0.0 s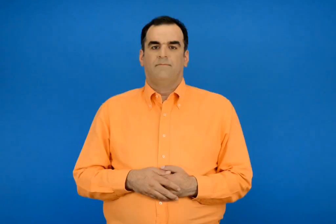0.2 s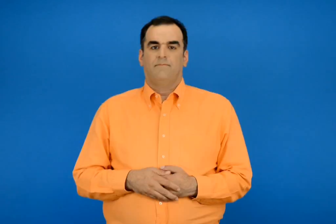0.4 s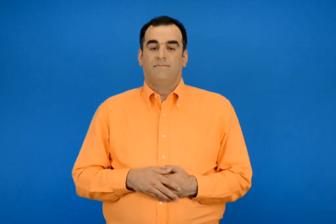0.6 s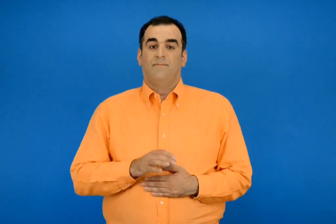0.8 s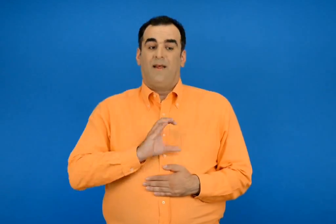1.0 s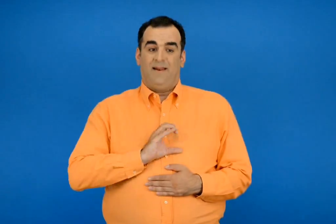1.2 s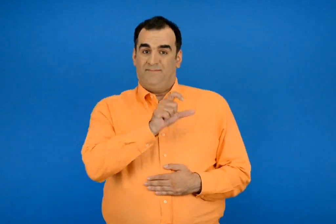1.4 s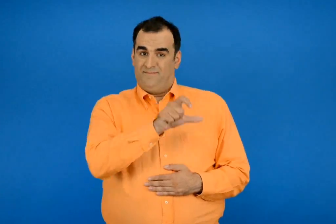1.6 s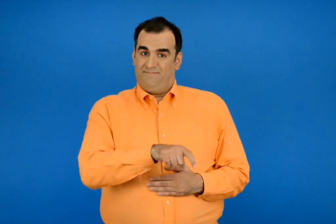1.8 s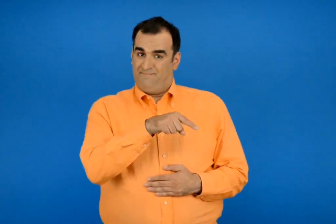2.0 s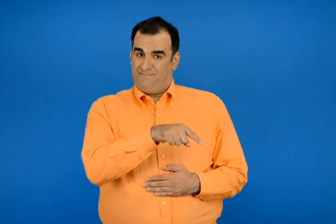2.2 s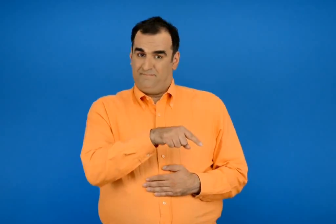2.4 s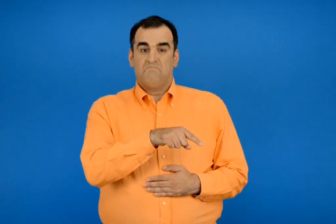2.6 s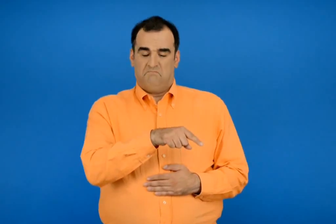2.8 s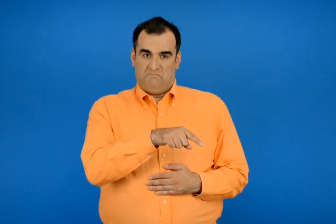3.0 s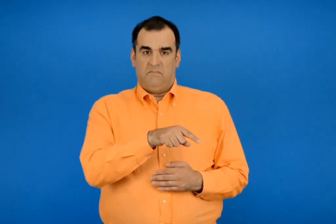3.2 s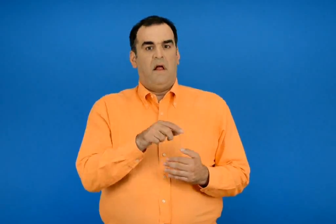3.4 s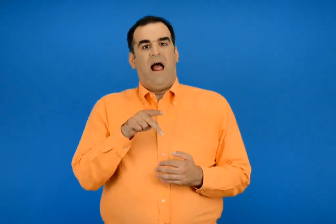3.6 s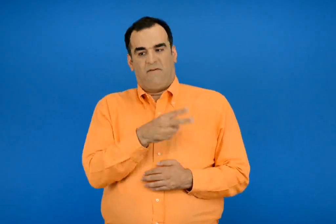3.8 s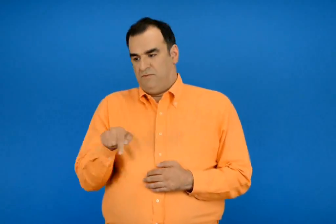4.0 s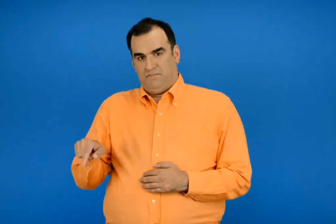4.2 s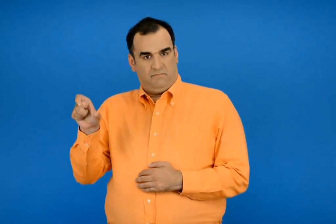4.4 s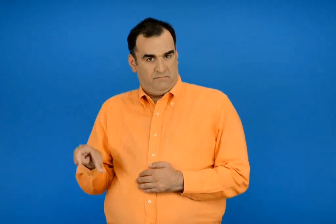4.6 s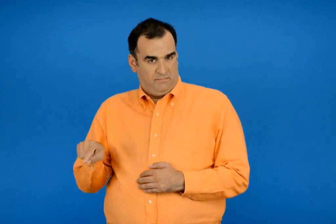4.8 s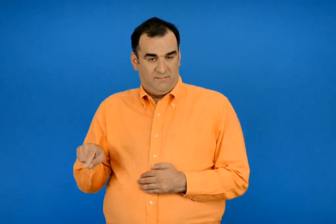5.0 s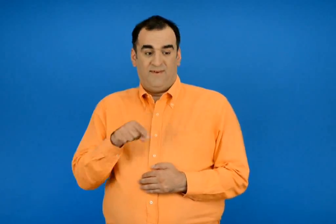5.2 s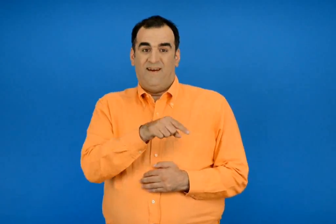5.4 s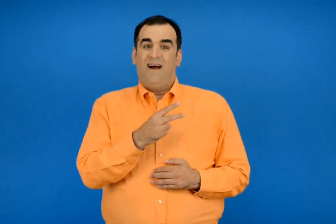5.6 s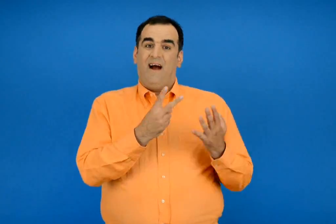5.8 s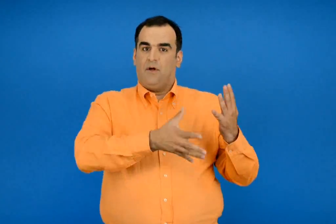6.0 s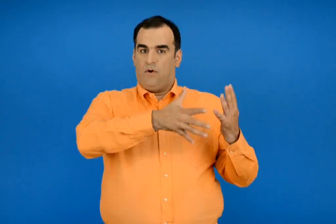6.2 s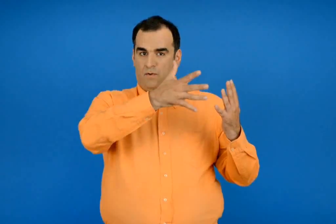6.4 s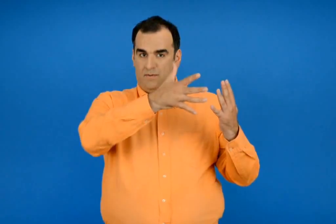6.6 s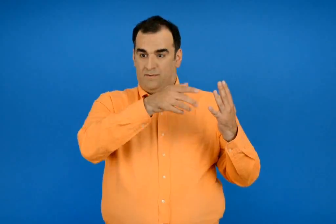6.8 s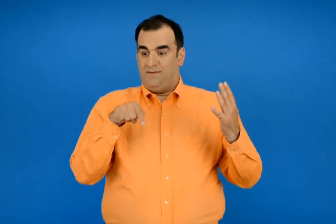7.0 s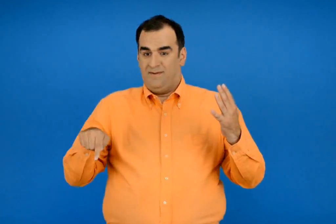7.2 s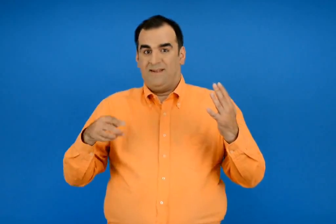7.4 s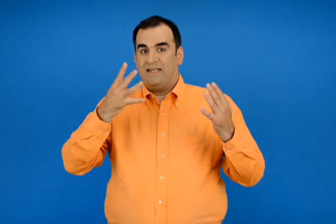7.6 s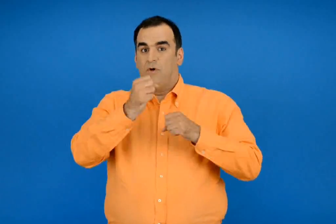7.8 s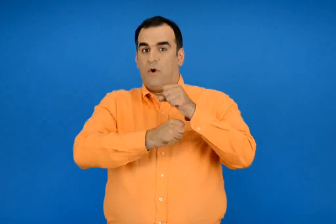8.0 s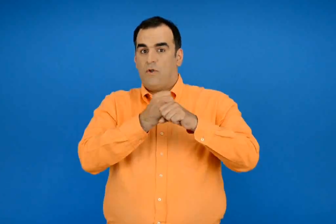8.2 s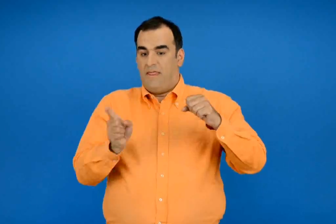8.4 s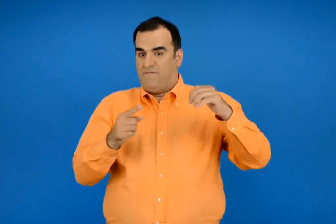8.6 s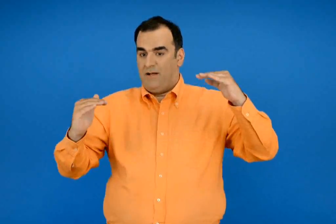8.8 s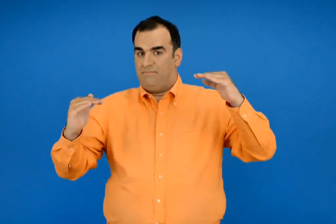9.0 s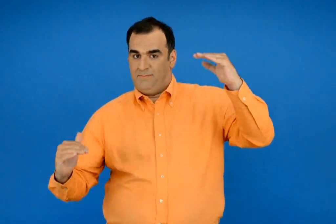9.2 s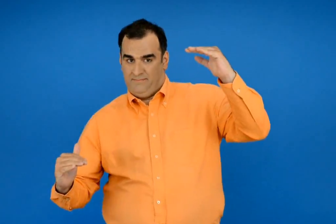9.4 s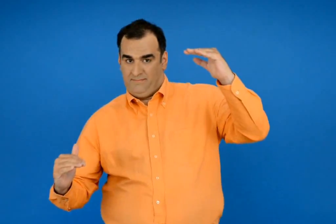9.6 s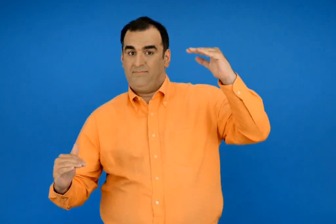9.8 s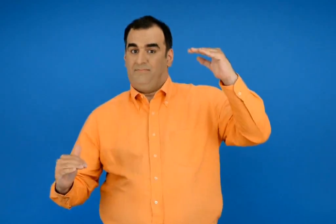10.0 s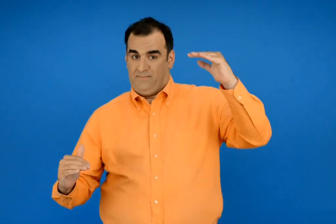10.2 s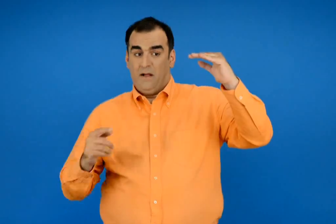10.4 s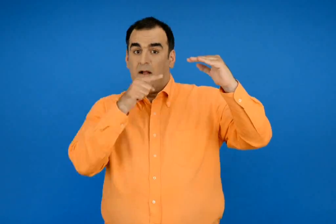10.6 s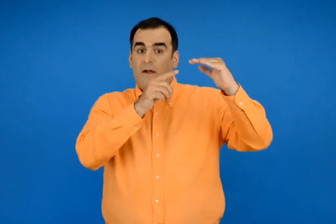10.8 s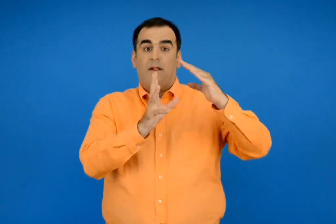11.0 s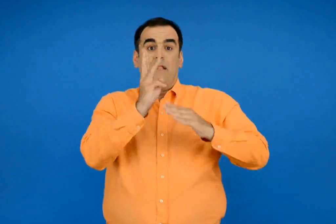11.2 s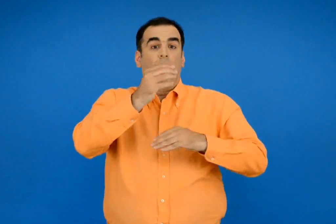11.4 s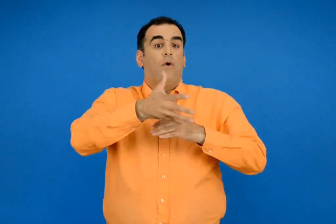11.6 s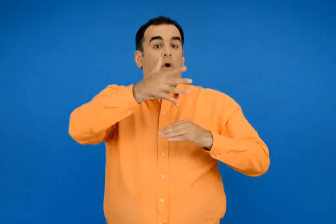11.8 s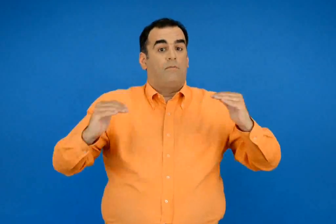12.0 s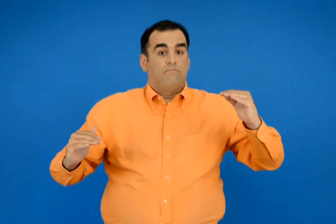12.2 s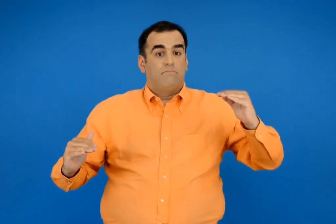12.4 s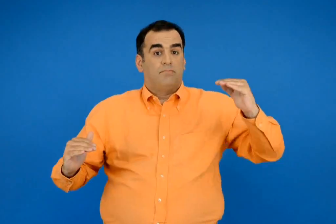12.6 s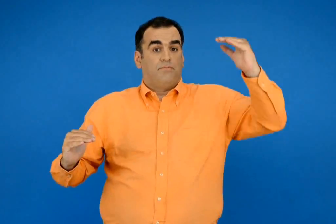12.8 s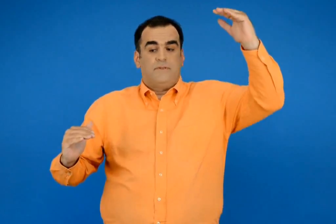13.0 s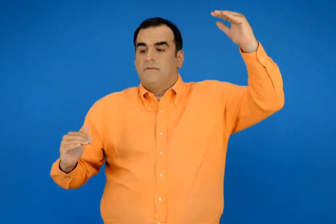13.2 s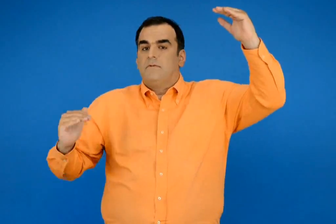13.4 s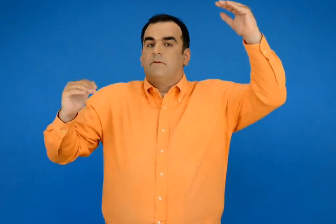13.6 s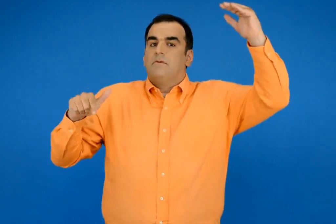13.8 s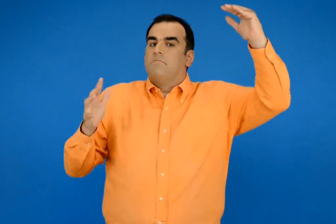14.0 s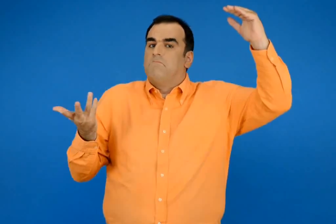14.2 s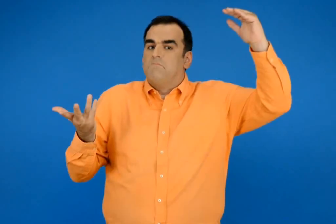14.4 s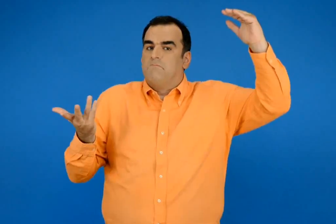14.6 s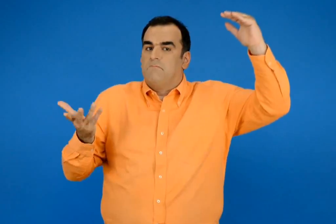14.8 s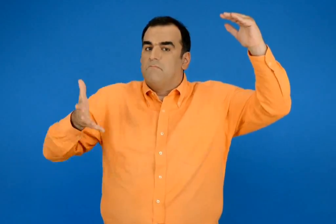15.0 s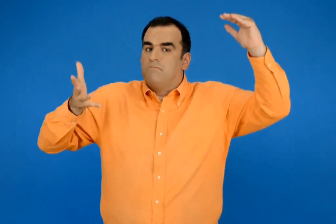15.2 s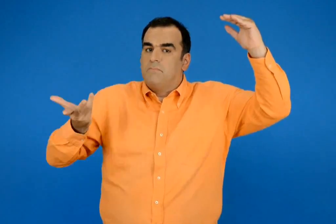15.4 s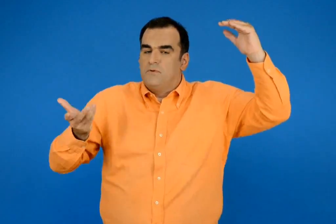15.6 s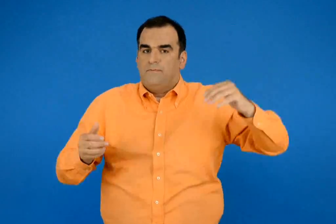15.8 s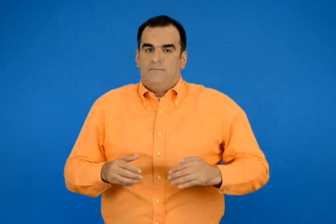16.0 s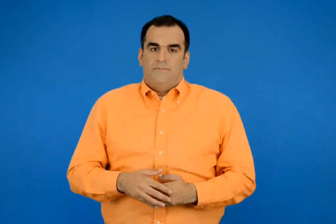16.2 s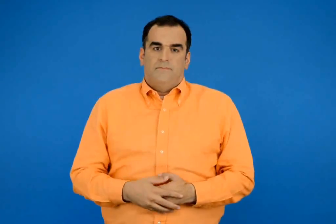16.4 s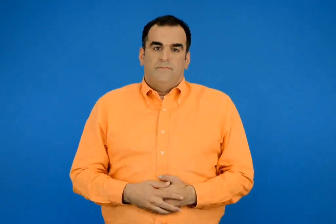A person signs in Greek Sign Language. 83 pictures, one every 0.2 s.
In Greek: η ελένη είναι 7 χρονών είναι 4 χρονιά μεγαλύτερη από το αδερφάκι της ποσό χρονών θα είναι το αδερφάκι της όταν η ελένη γίνει 13 ;
